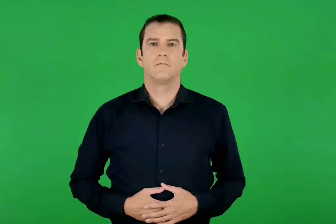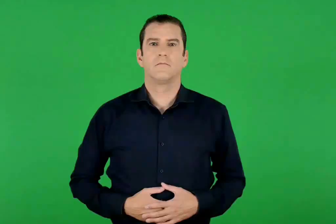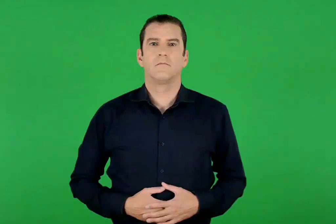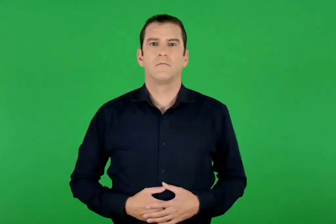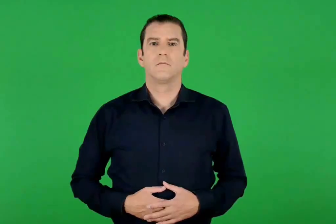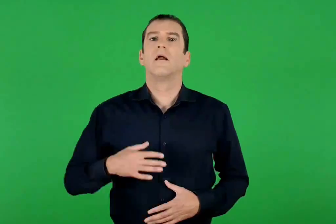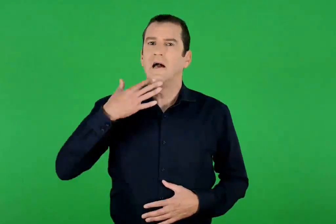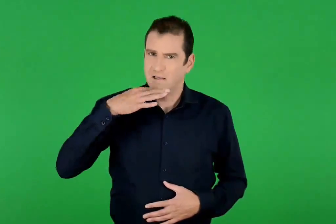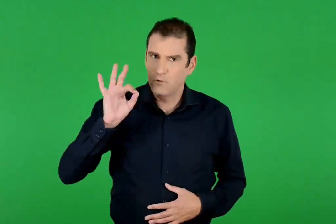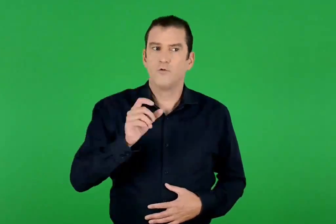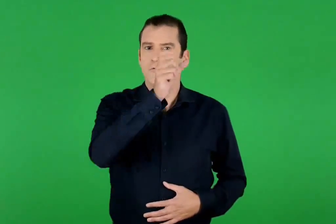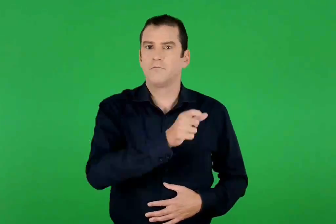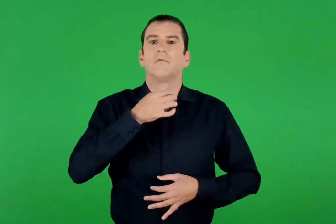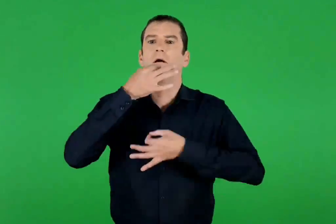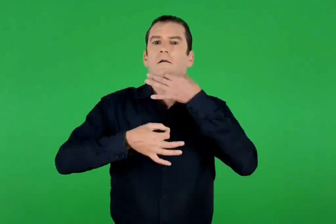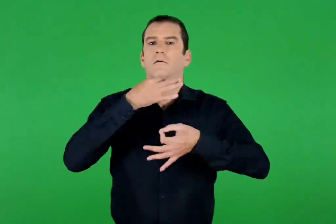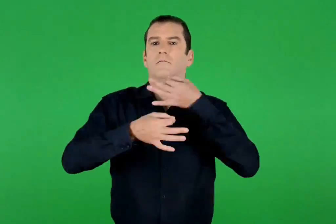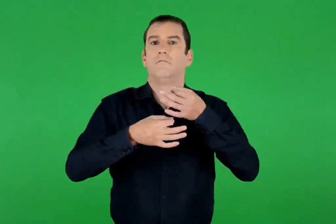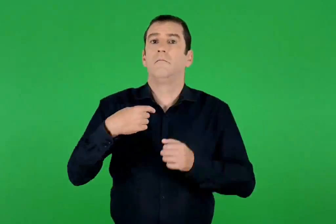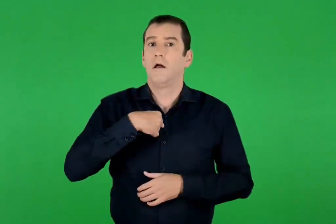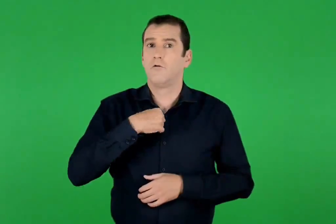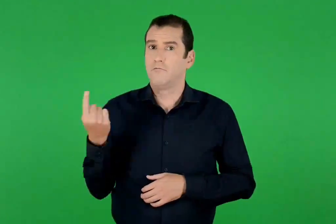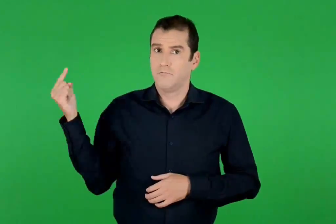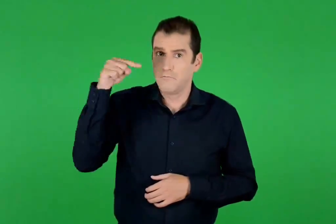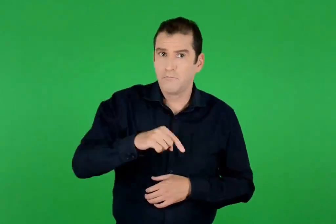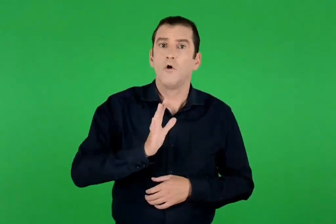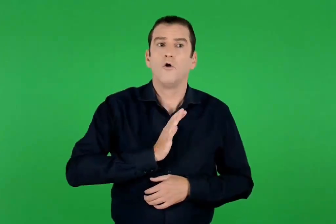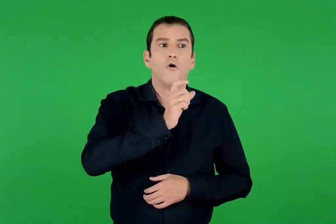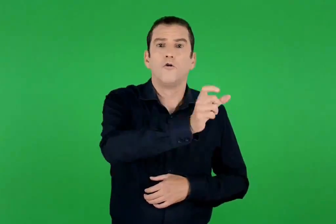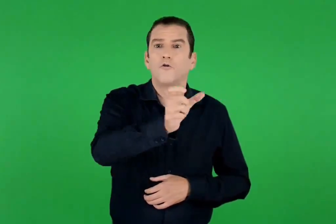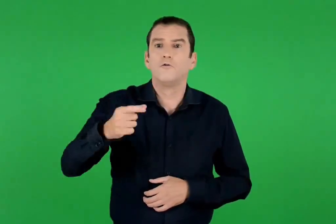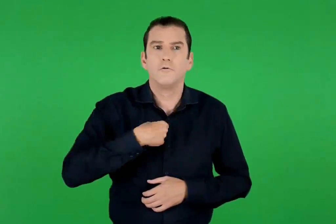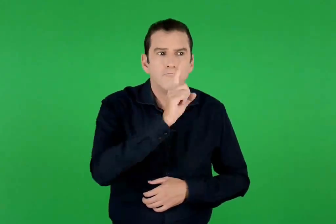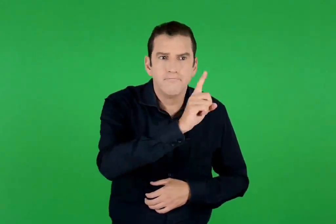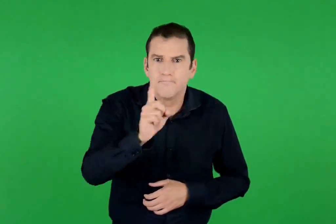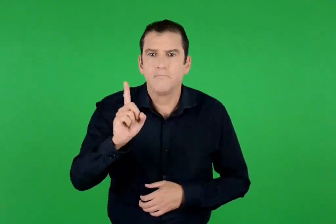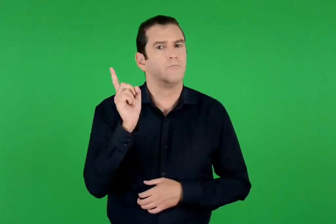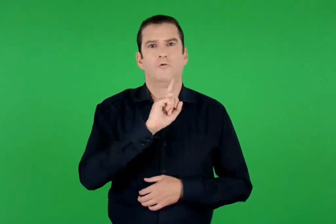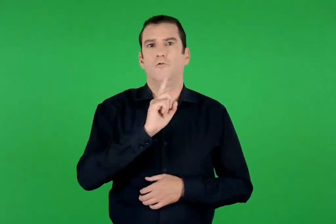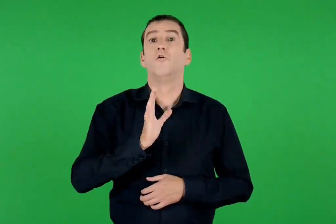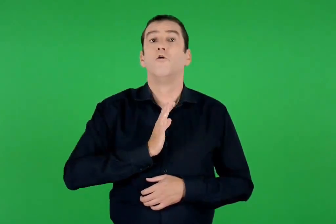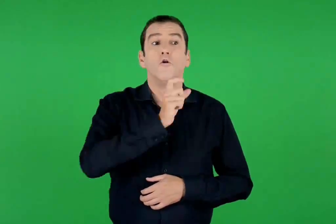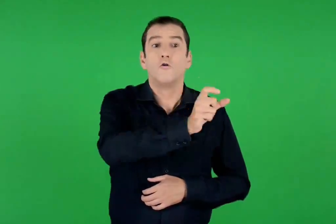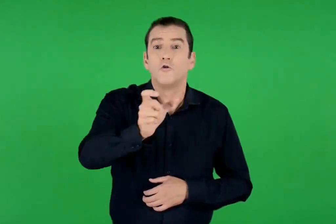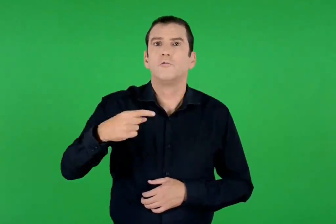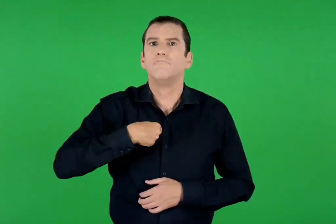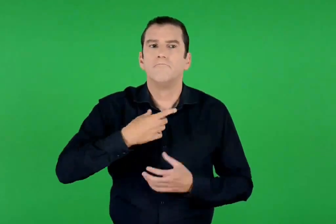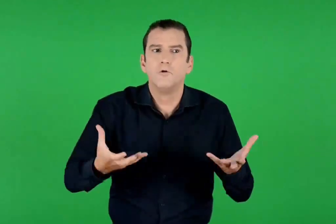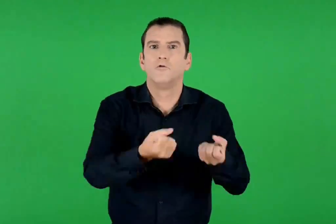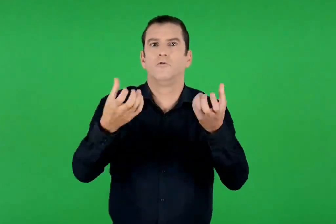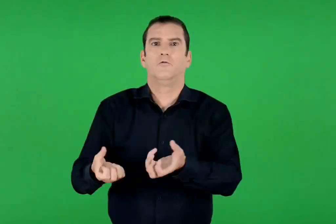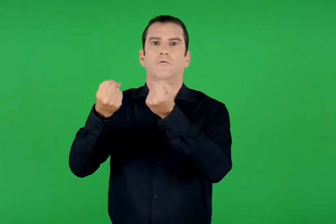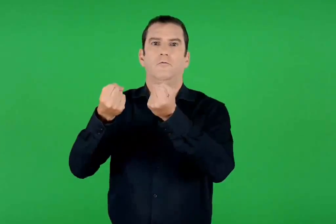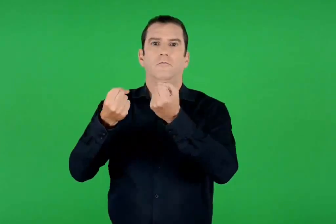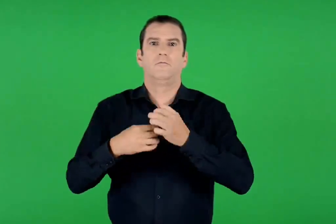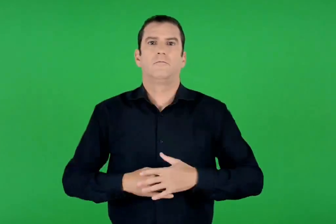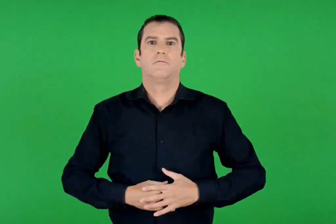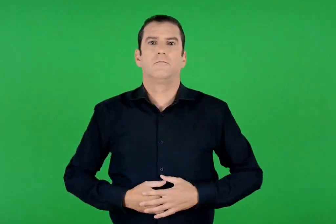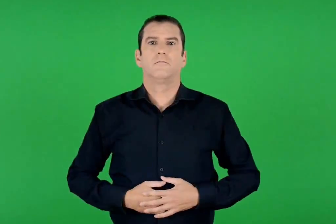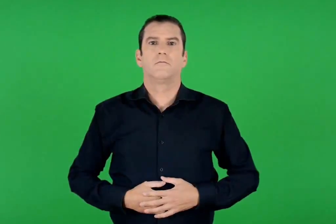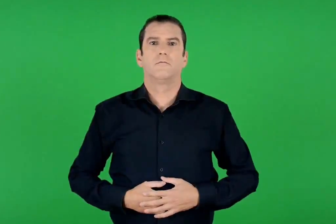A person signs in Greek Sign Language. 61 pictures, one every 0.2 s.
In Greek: για αυτό έλεγε εγώ , δεν ήρθα για να κρίνω τον κόσμο αλλά για να σώσω τον κόσμο
